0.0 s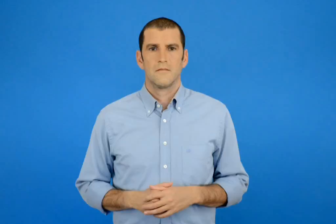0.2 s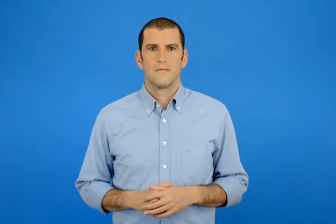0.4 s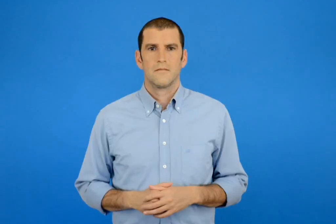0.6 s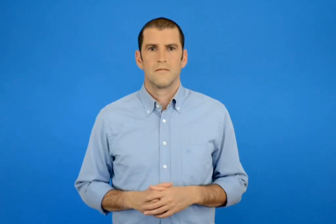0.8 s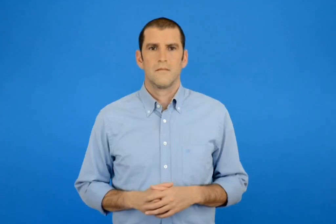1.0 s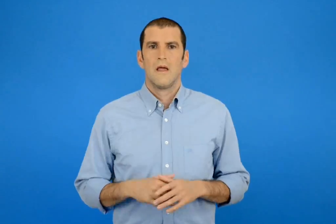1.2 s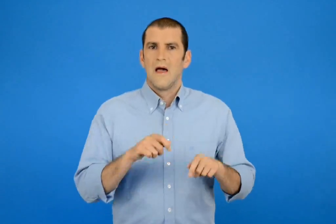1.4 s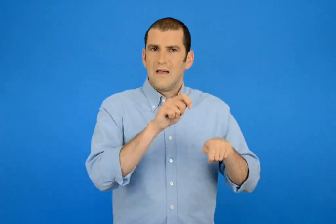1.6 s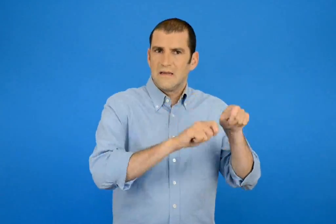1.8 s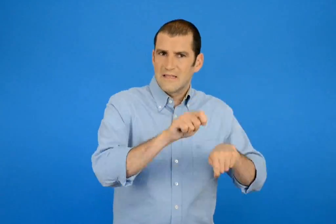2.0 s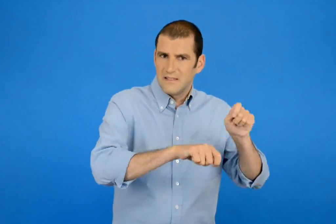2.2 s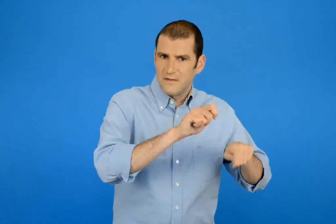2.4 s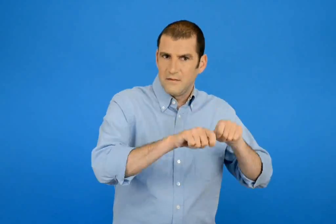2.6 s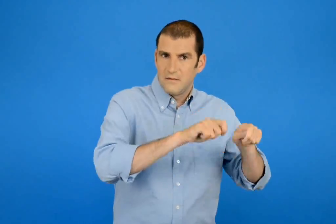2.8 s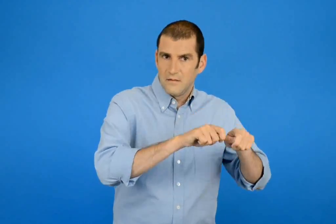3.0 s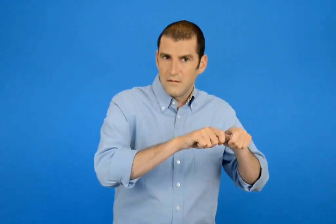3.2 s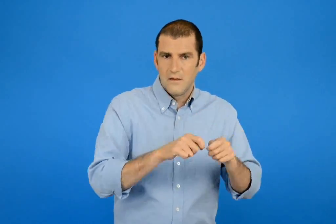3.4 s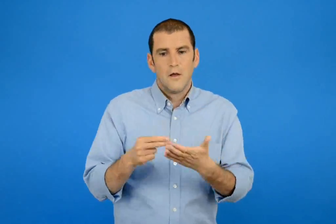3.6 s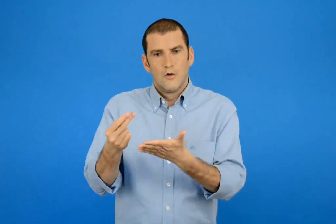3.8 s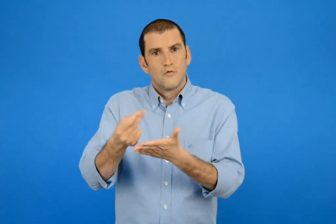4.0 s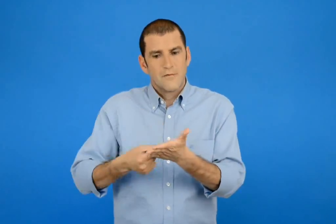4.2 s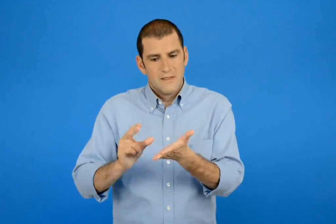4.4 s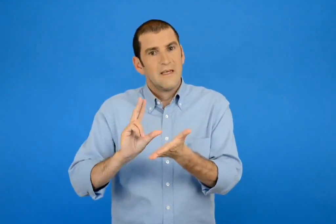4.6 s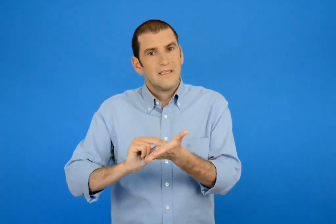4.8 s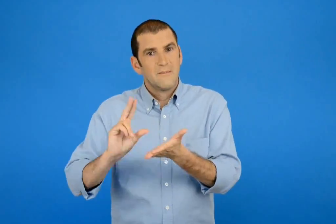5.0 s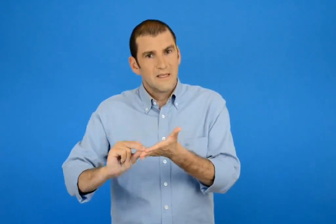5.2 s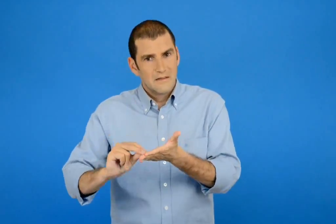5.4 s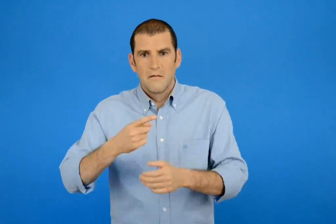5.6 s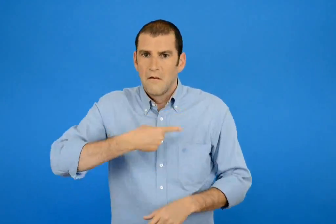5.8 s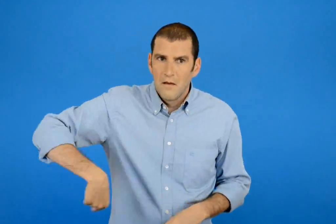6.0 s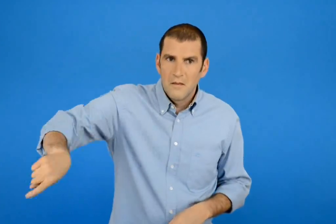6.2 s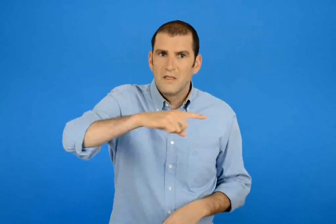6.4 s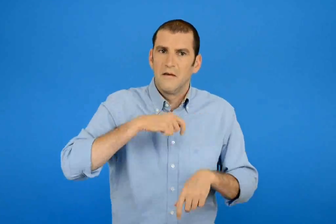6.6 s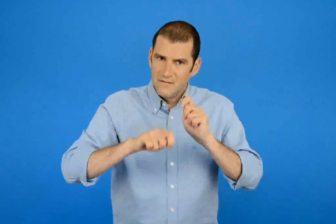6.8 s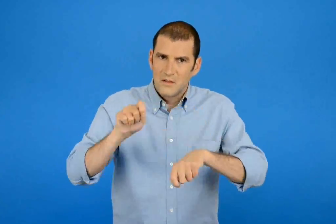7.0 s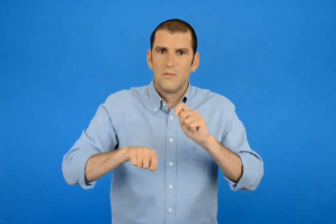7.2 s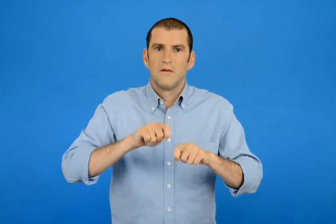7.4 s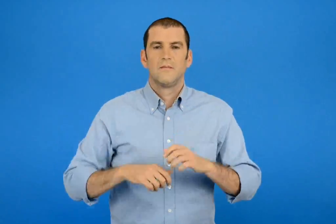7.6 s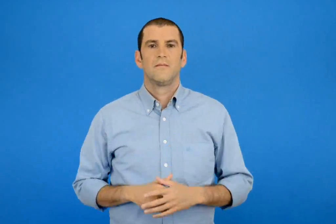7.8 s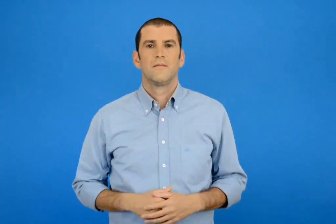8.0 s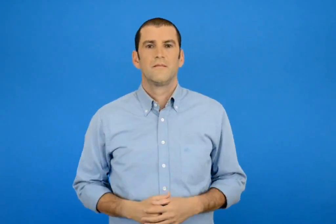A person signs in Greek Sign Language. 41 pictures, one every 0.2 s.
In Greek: θα φτιάξουμε κατασκευές συμμετρικές ζωγραφιές
